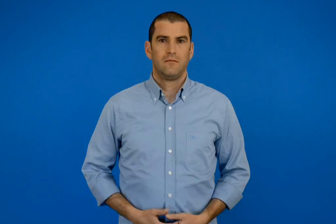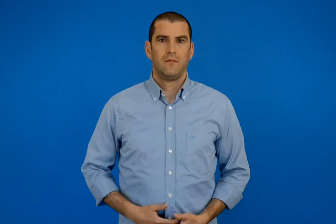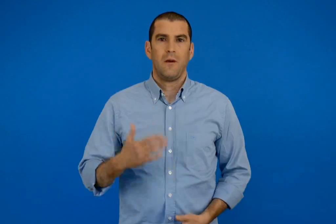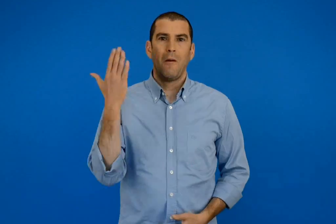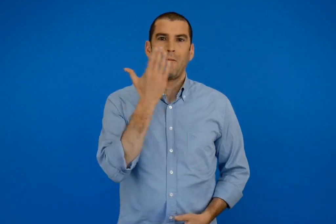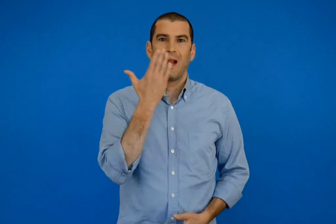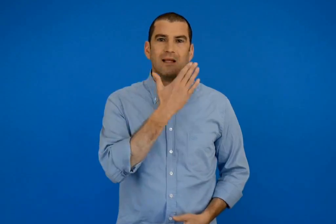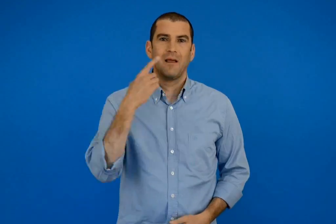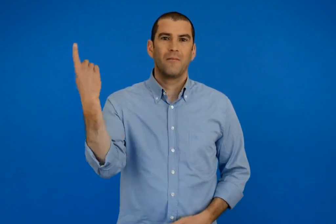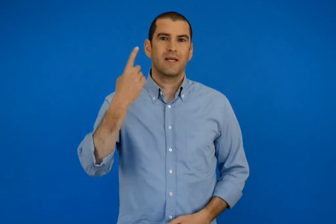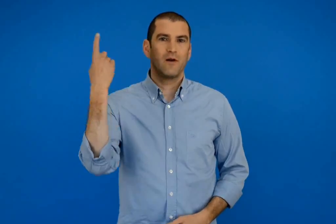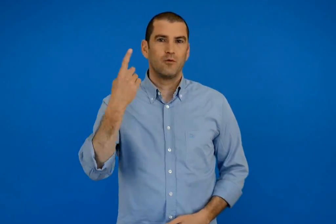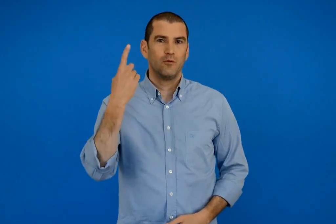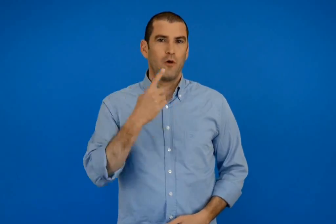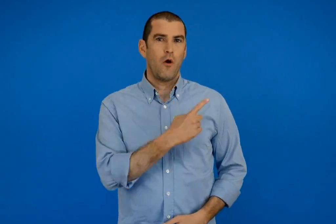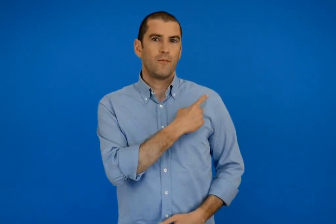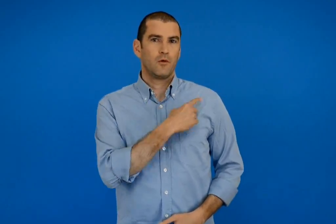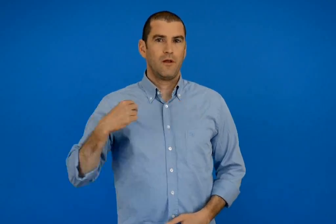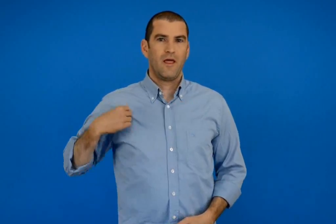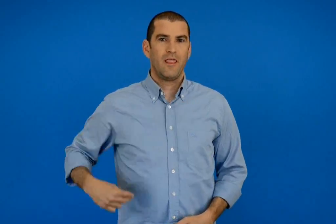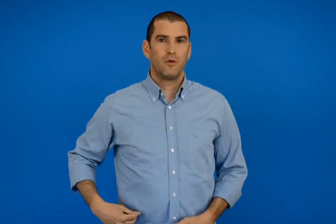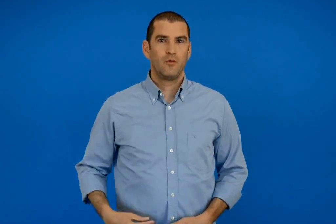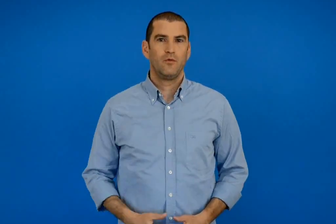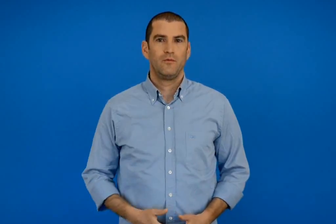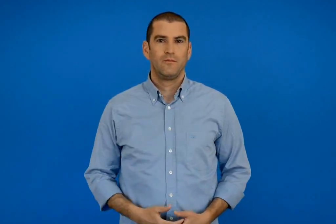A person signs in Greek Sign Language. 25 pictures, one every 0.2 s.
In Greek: μελέτη περιβάλλοντος πρώτης δημοτικού
